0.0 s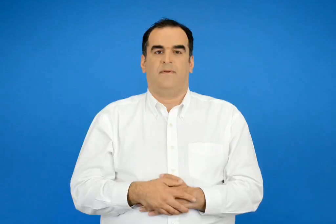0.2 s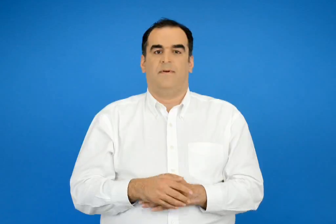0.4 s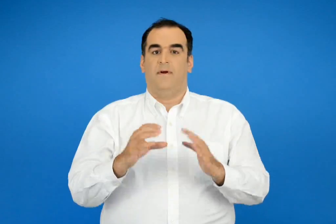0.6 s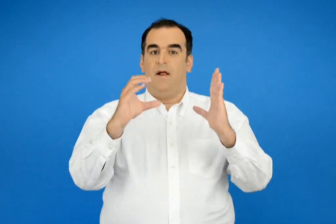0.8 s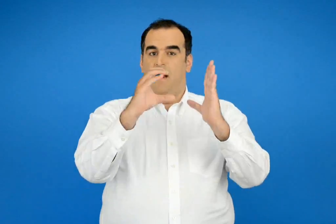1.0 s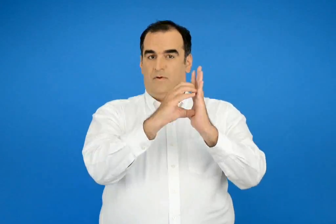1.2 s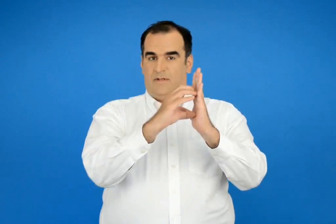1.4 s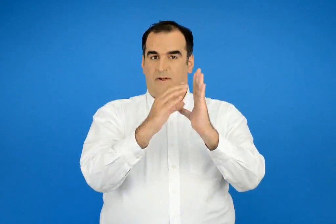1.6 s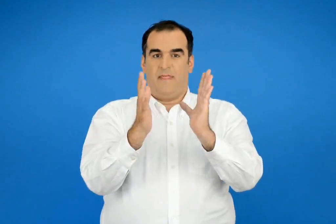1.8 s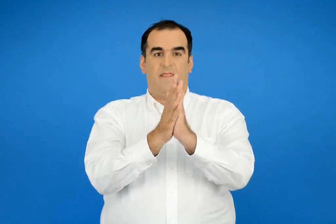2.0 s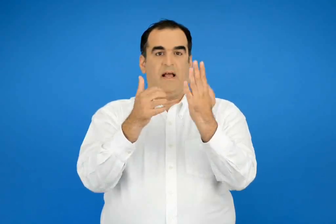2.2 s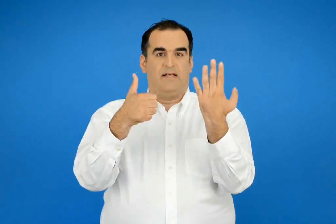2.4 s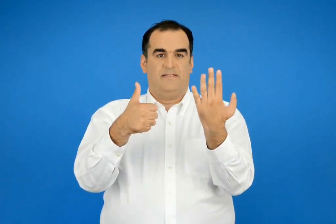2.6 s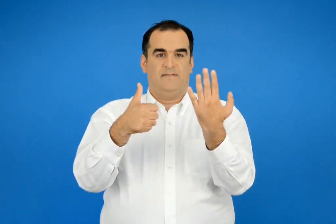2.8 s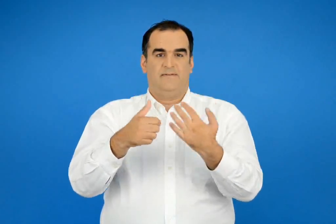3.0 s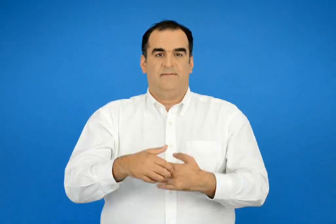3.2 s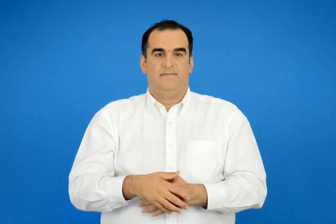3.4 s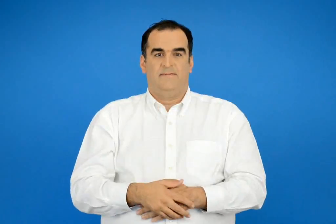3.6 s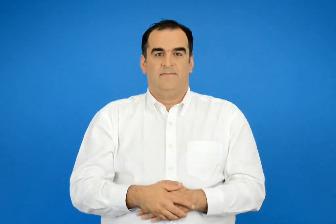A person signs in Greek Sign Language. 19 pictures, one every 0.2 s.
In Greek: ενότητα 16
